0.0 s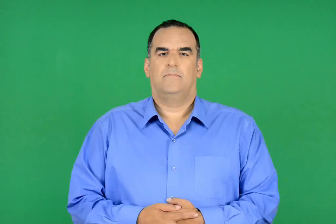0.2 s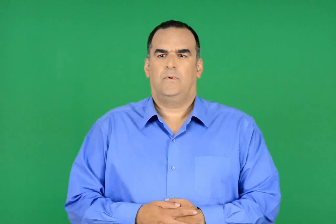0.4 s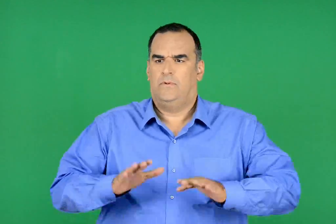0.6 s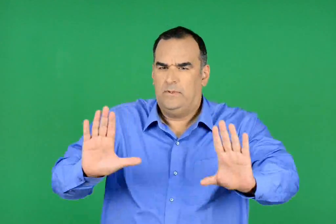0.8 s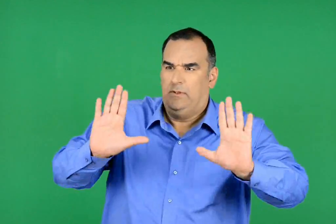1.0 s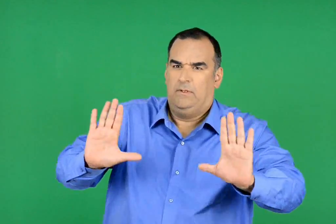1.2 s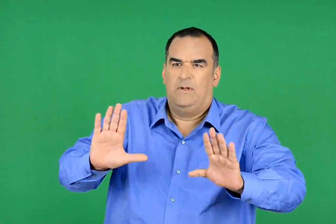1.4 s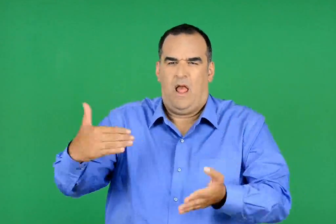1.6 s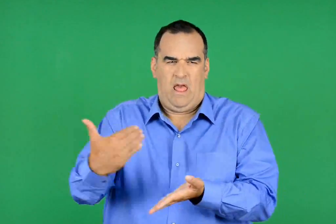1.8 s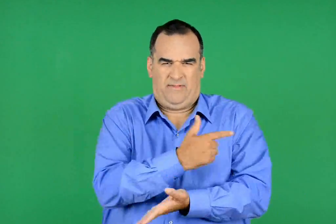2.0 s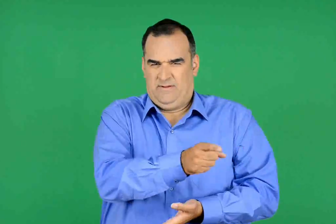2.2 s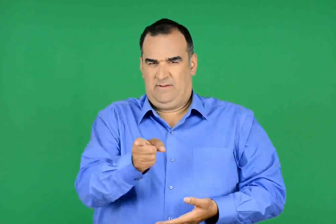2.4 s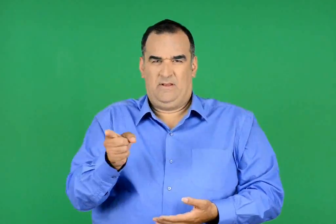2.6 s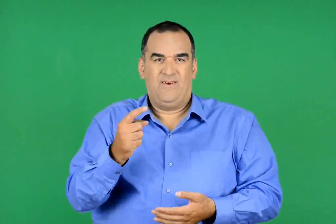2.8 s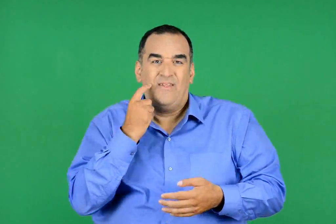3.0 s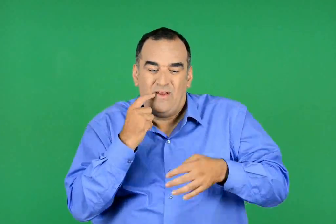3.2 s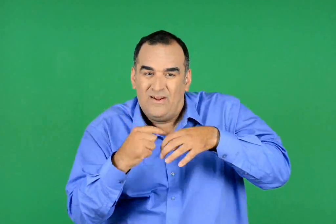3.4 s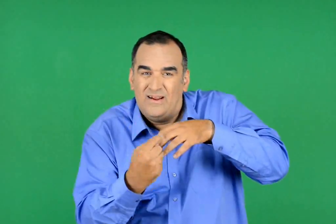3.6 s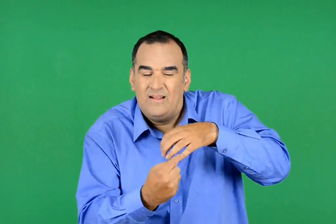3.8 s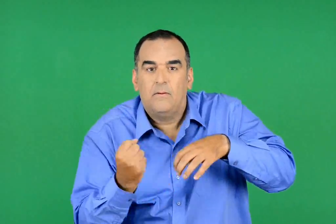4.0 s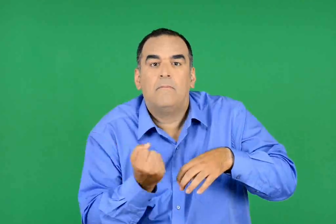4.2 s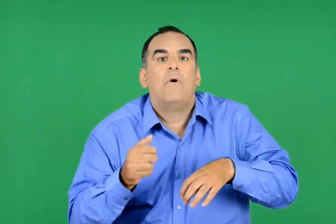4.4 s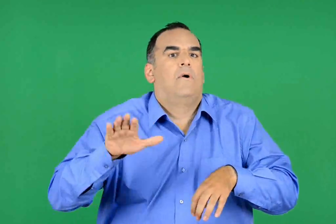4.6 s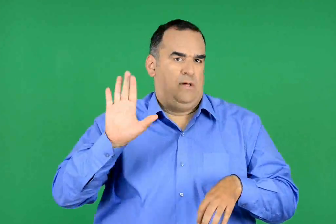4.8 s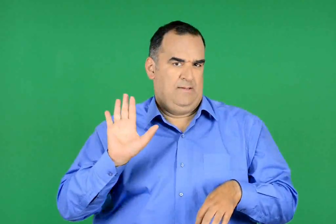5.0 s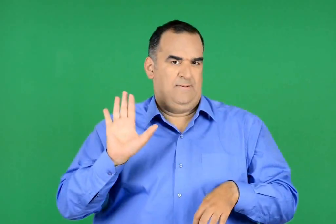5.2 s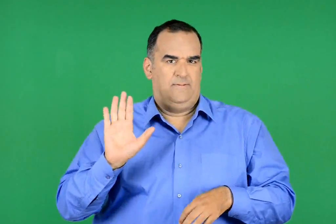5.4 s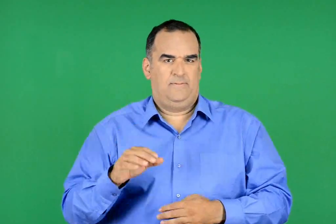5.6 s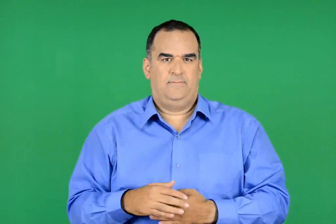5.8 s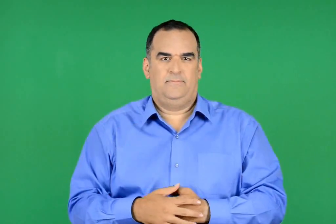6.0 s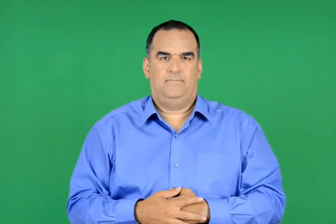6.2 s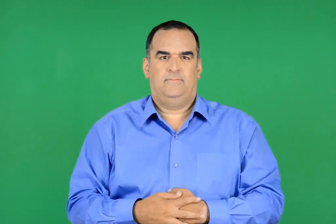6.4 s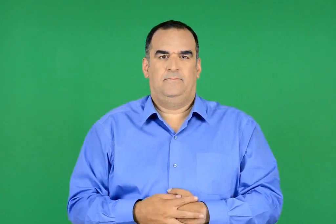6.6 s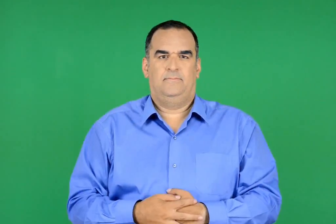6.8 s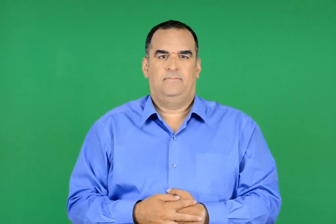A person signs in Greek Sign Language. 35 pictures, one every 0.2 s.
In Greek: σταθείτε μην κοπιάζετε άδικα. κανένα δόντι δε µου πονά
